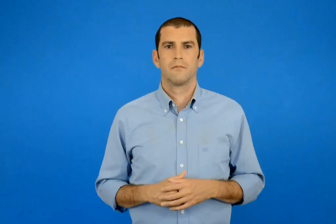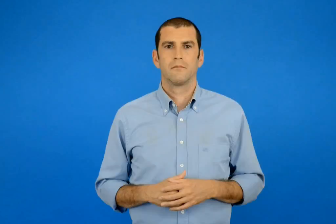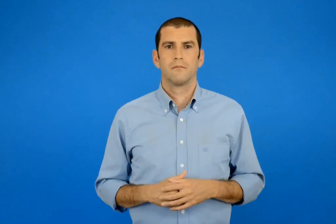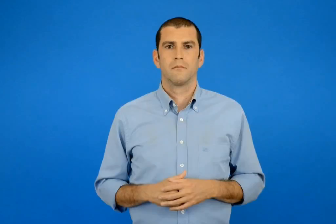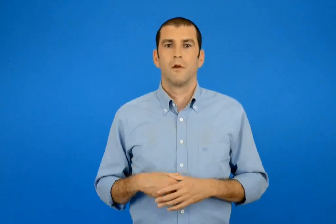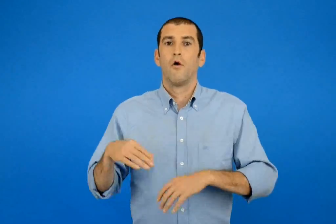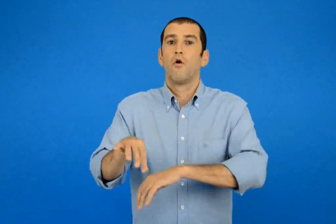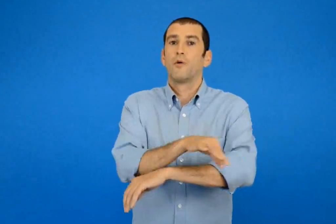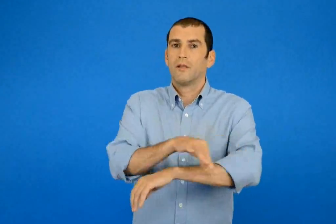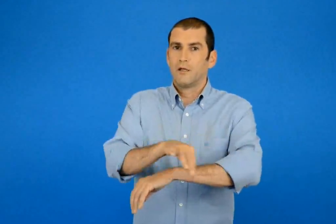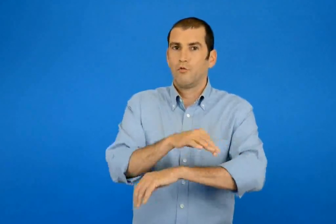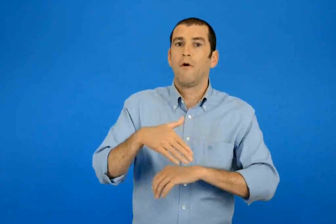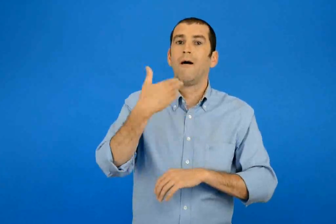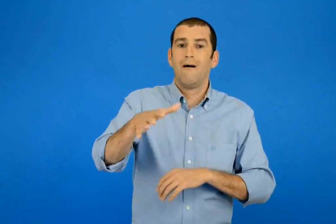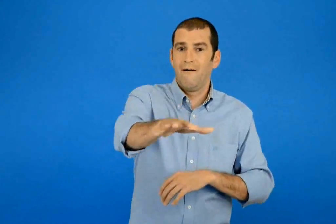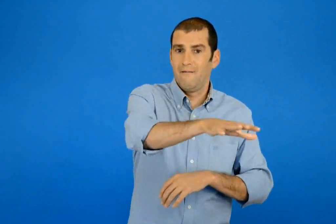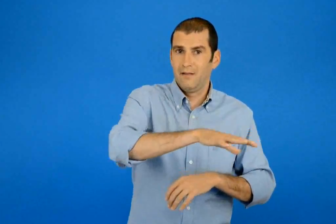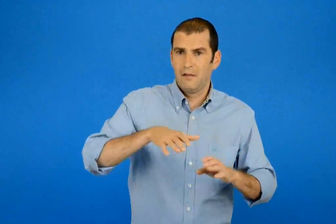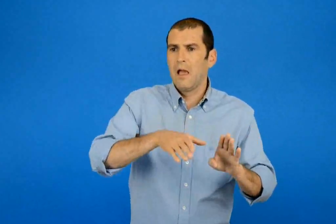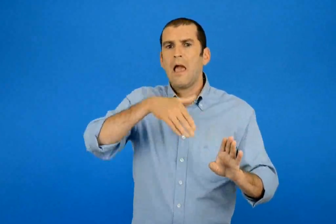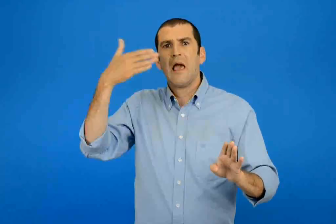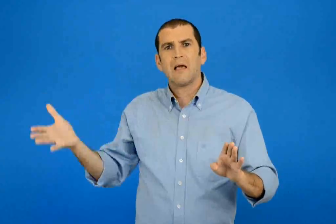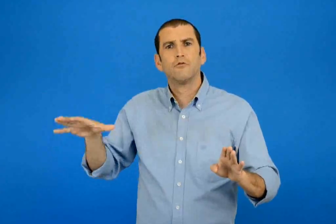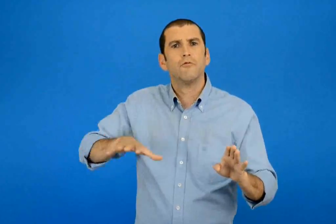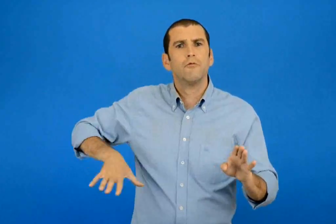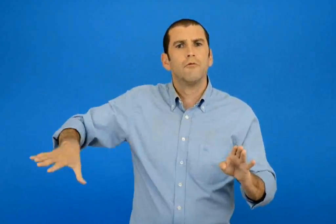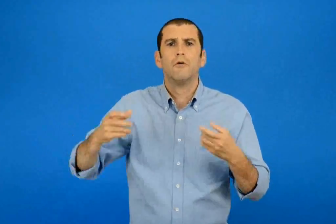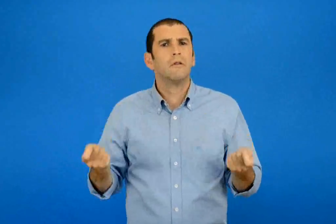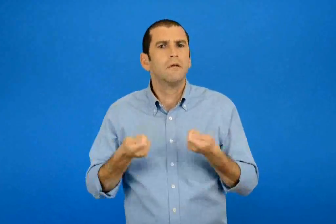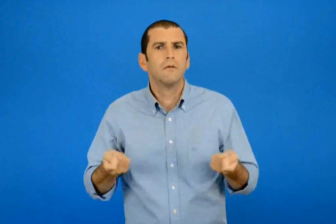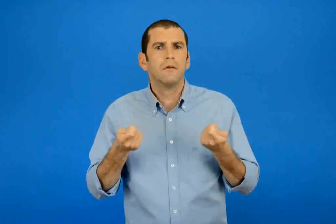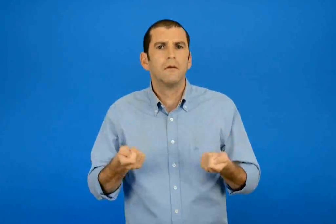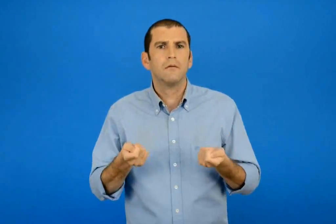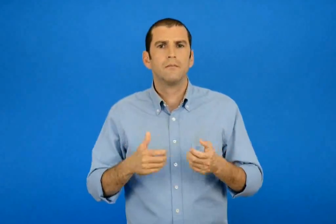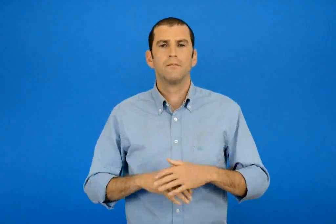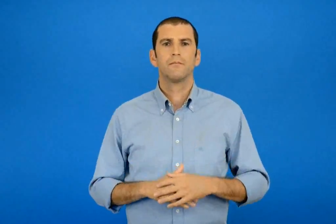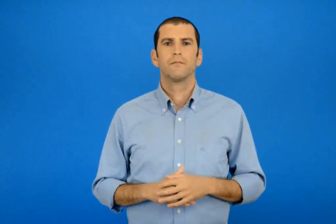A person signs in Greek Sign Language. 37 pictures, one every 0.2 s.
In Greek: τι γινόταν έξω από την αυλή του πολυτεχνείου ;
